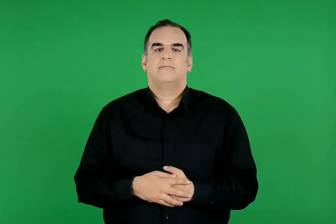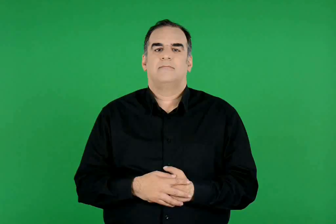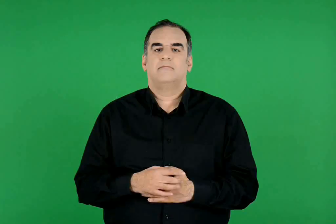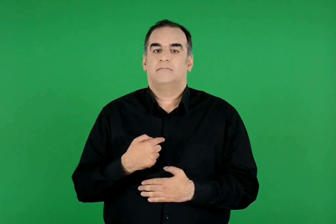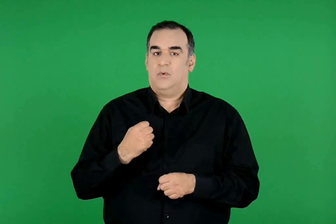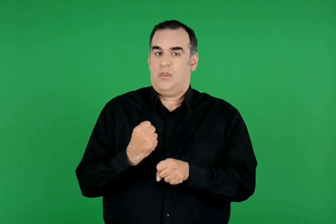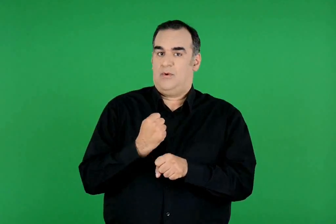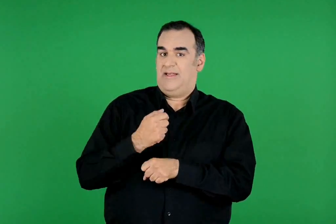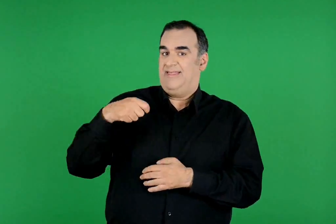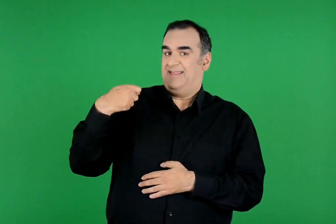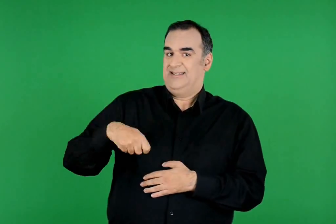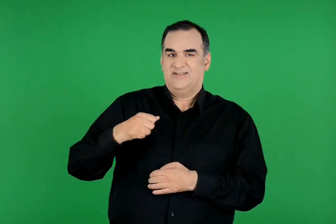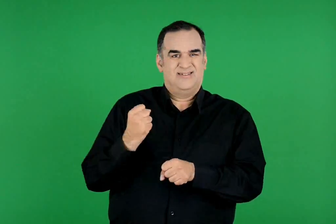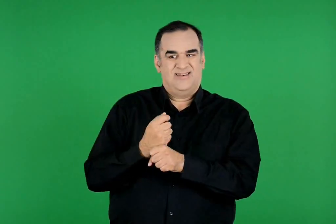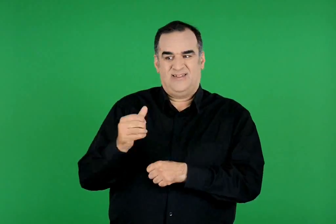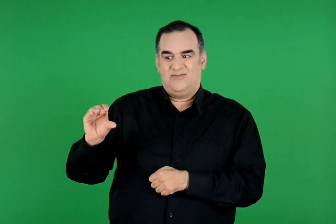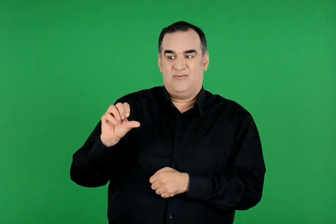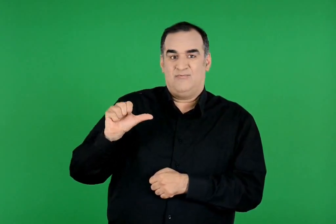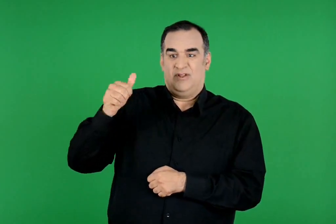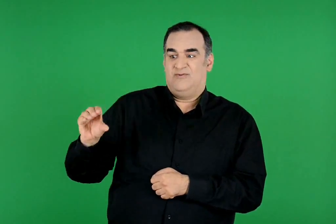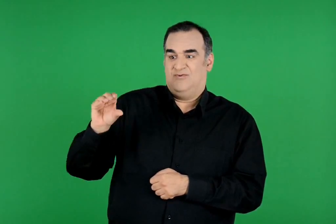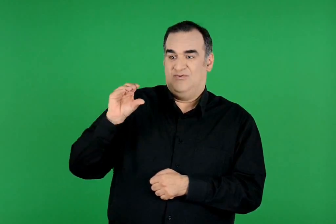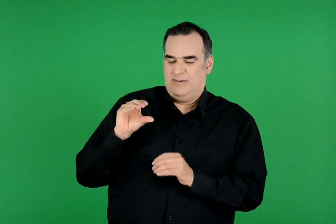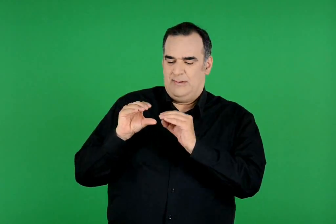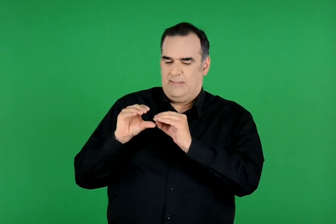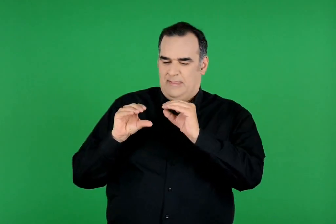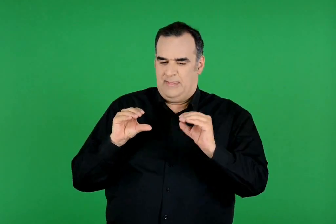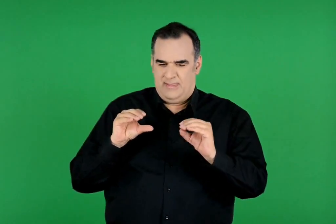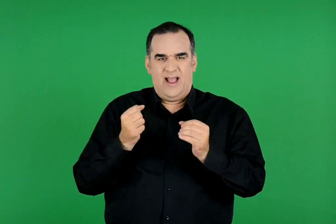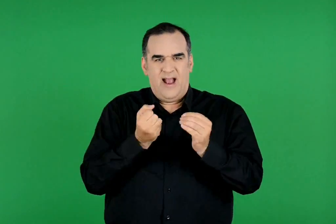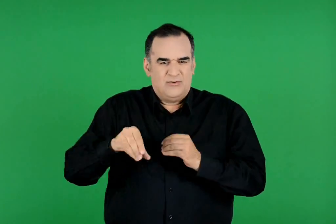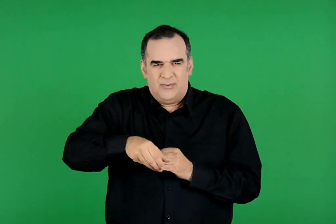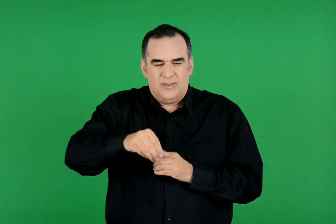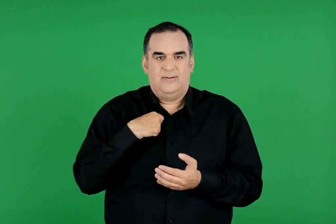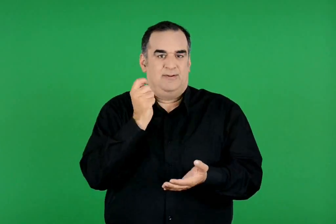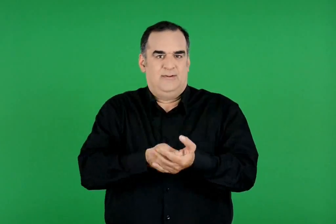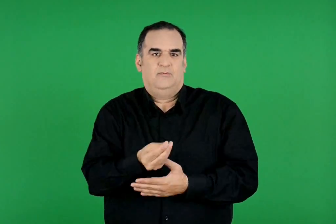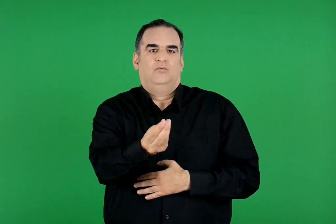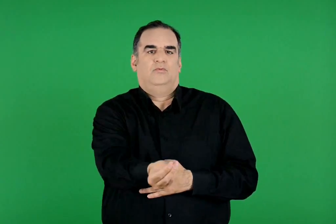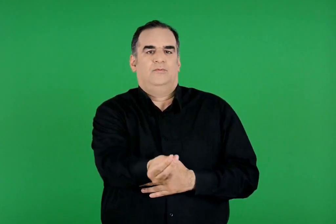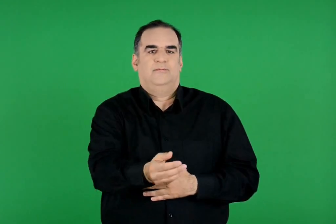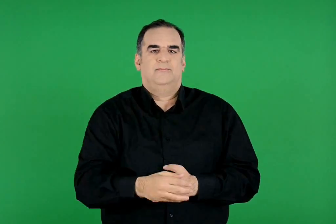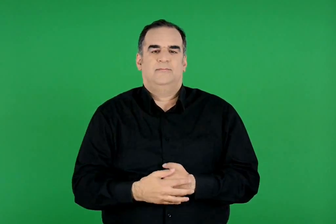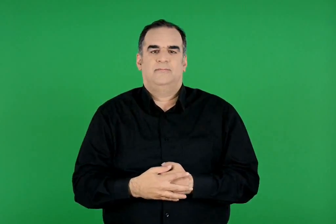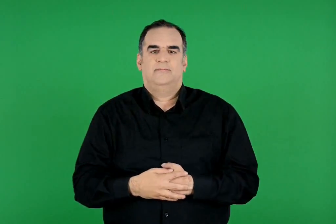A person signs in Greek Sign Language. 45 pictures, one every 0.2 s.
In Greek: σου αγόρασα αμαξάκι με τα πρώτα λεφτά που ως δικαστής είχα κερδίσει
